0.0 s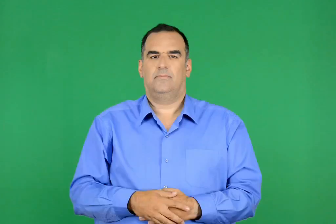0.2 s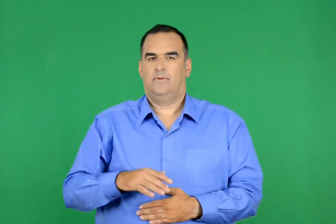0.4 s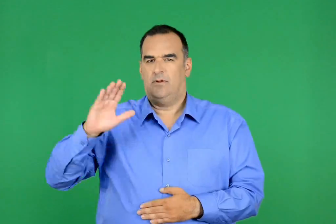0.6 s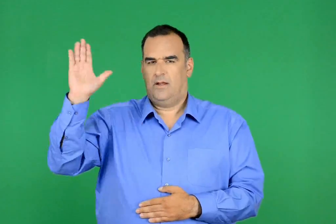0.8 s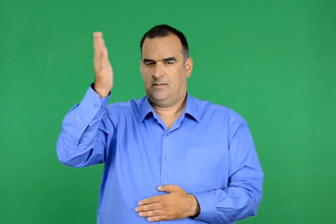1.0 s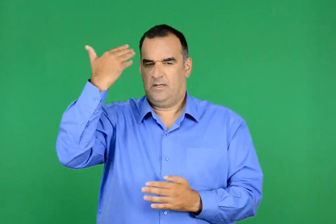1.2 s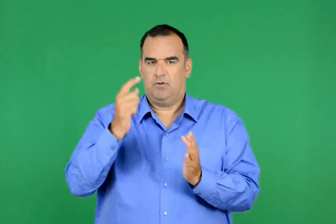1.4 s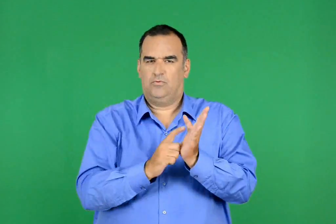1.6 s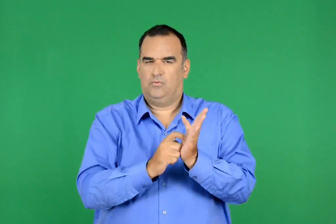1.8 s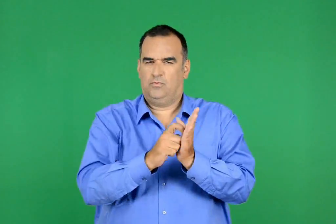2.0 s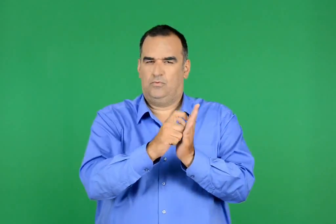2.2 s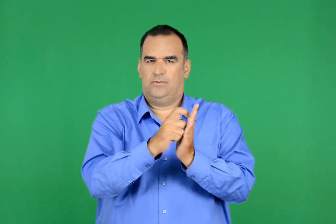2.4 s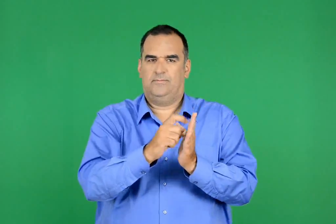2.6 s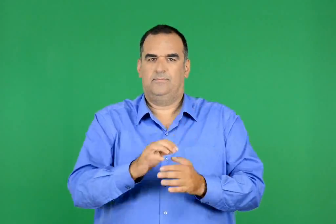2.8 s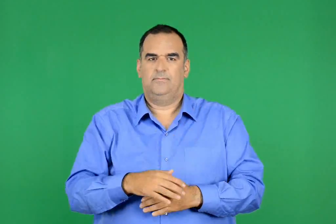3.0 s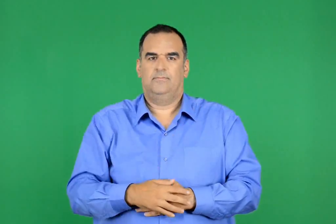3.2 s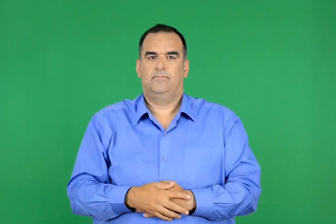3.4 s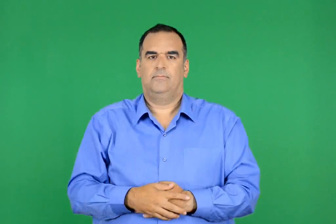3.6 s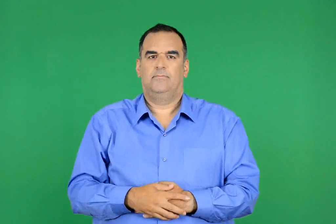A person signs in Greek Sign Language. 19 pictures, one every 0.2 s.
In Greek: η αρχαία σκουριά
